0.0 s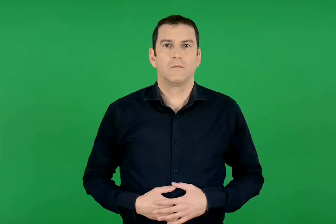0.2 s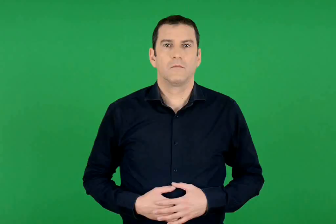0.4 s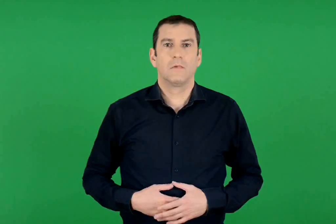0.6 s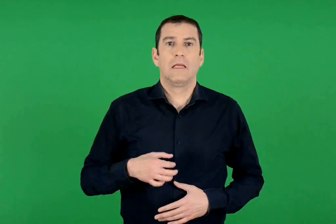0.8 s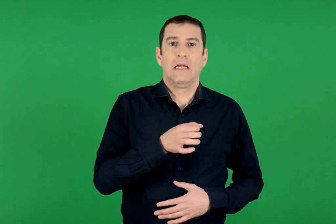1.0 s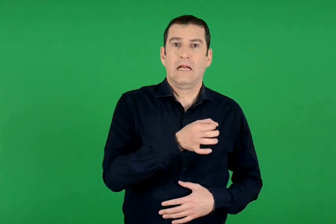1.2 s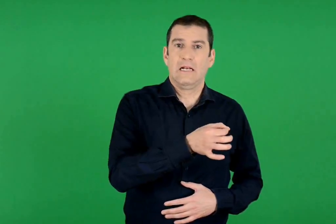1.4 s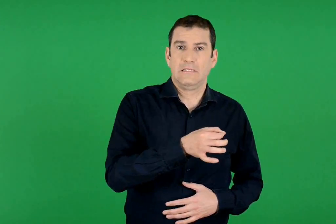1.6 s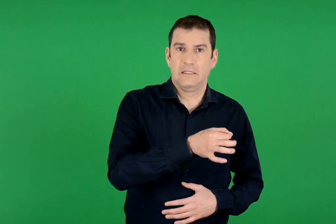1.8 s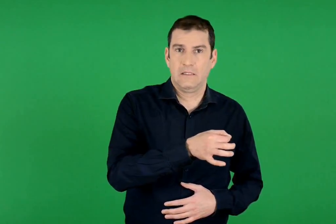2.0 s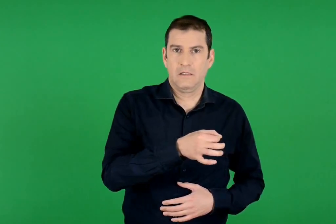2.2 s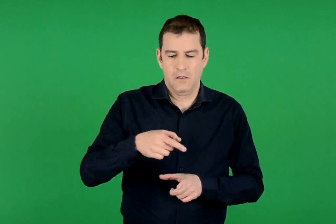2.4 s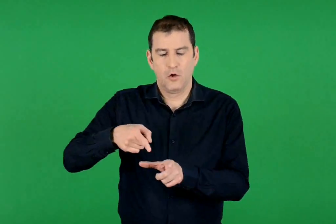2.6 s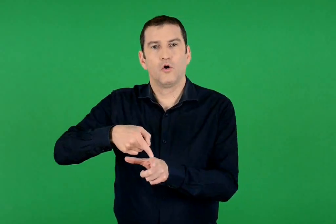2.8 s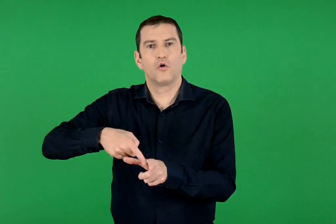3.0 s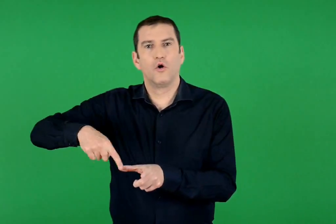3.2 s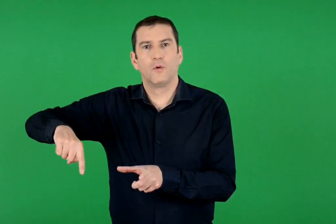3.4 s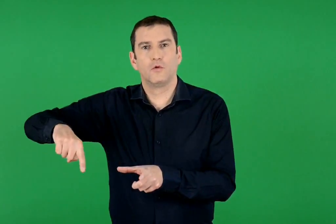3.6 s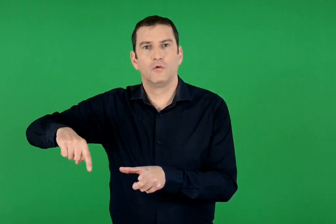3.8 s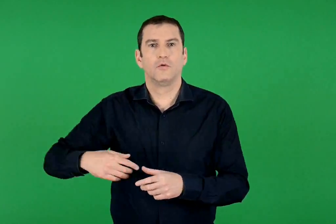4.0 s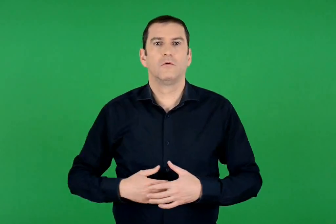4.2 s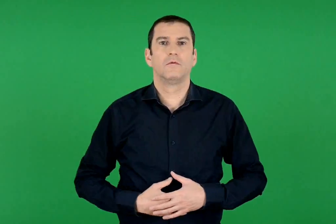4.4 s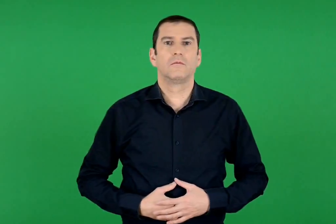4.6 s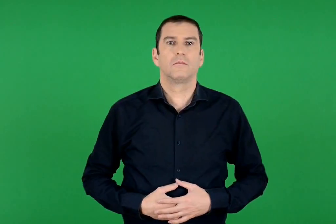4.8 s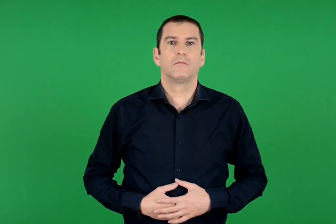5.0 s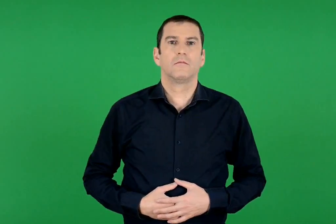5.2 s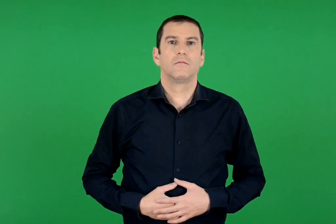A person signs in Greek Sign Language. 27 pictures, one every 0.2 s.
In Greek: νησί και κόλπος
